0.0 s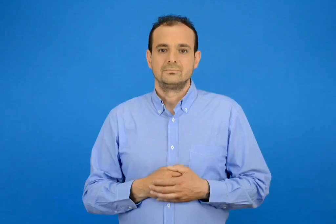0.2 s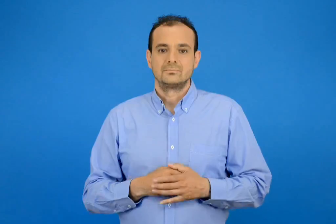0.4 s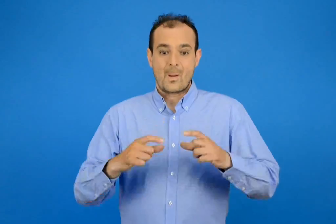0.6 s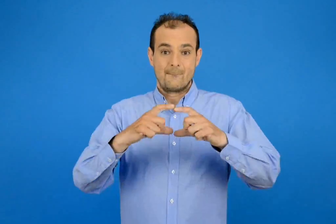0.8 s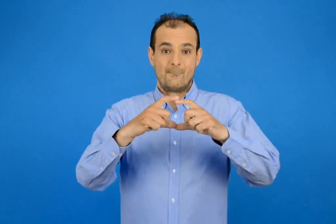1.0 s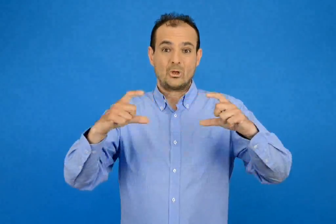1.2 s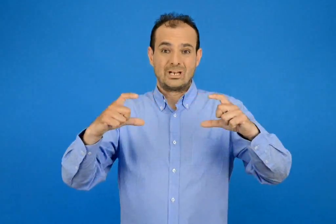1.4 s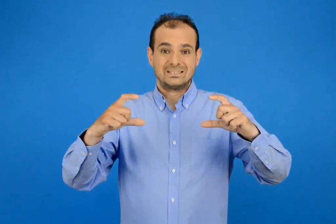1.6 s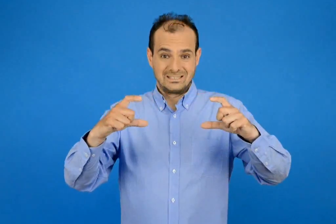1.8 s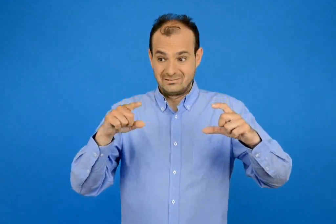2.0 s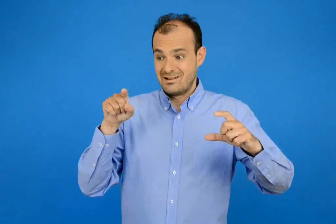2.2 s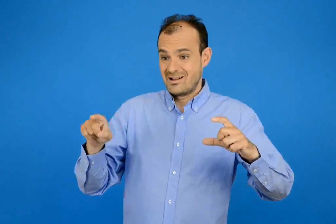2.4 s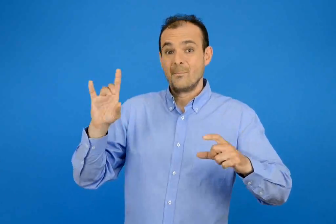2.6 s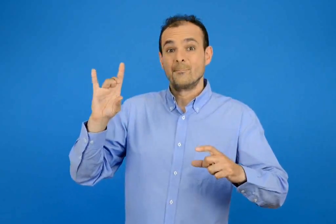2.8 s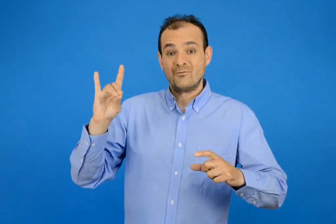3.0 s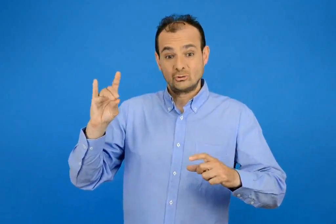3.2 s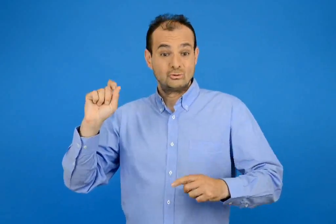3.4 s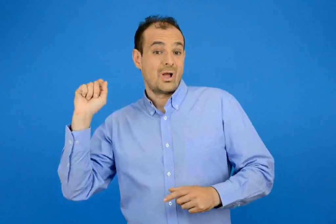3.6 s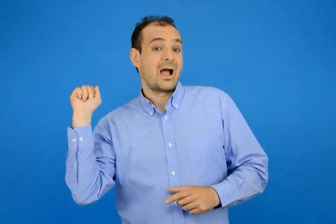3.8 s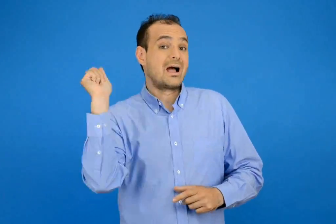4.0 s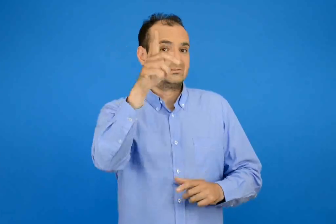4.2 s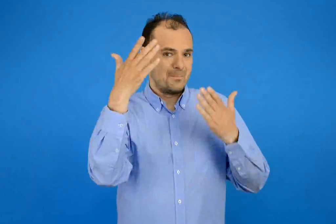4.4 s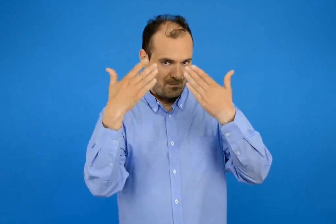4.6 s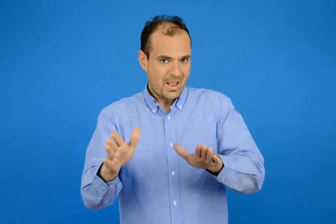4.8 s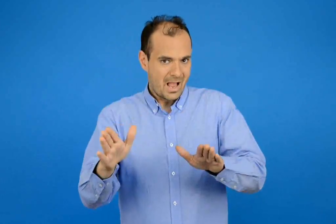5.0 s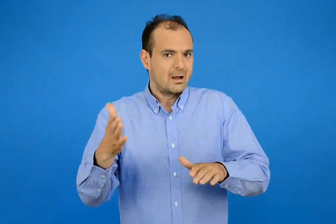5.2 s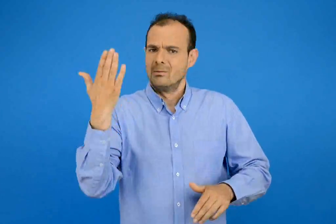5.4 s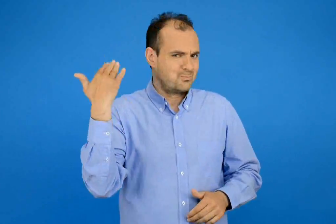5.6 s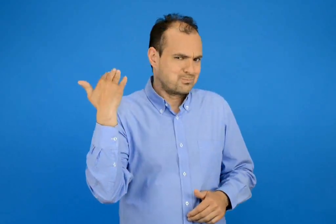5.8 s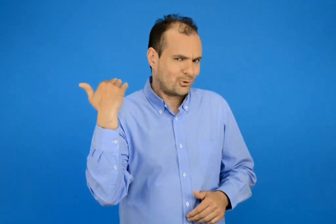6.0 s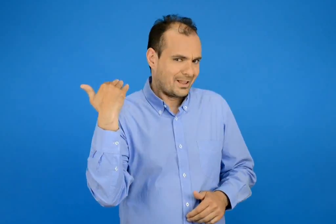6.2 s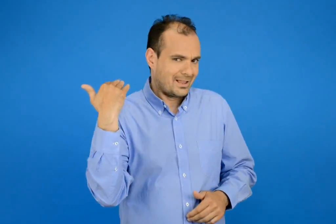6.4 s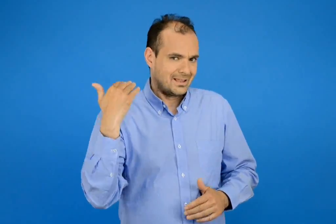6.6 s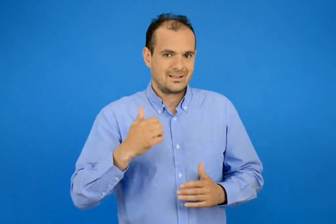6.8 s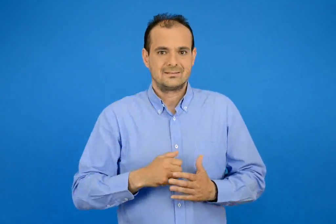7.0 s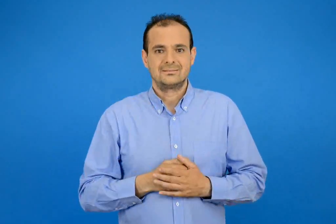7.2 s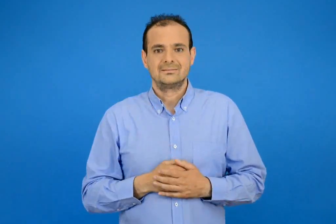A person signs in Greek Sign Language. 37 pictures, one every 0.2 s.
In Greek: ποτέ έστειλε ο μολυβιος την πρόσκληση ;
